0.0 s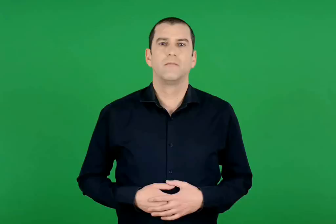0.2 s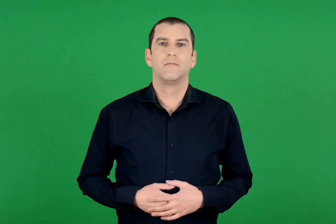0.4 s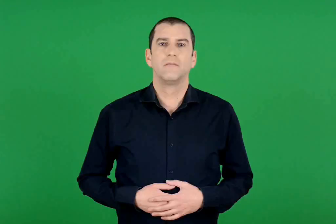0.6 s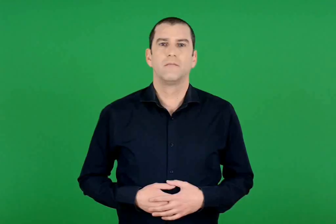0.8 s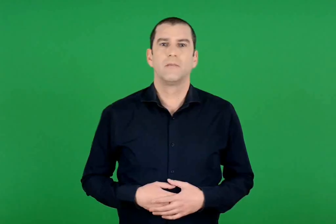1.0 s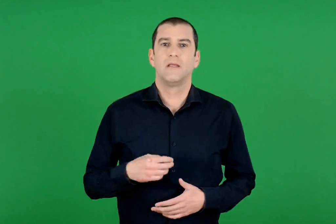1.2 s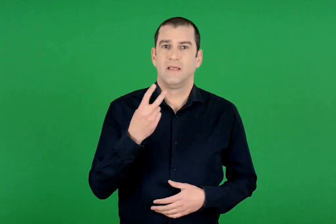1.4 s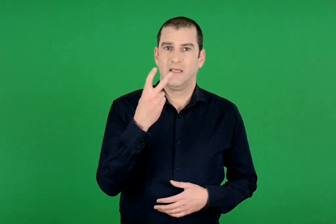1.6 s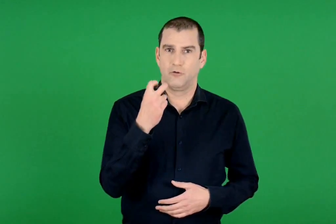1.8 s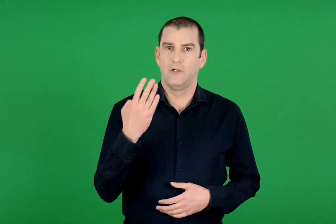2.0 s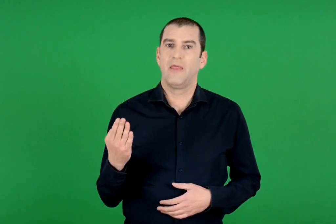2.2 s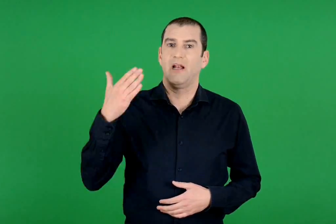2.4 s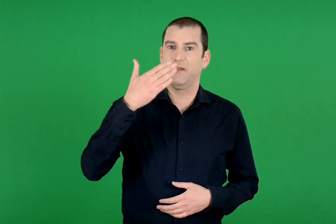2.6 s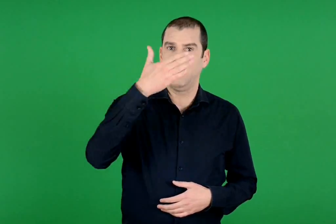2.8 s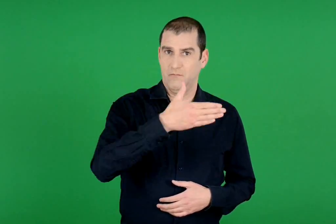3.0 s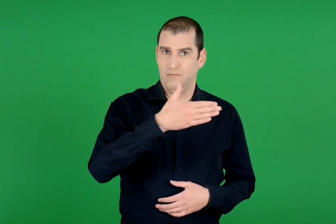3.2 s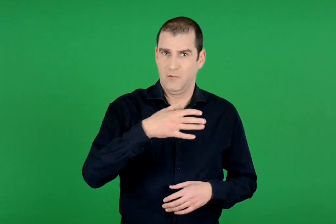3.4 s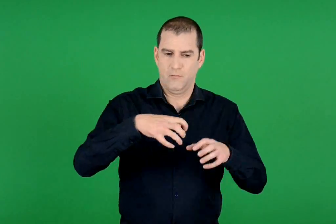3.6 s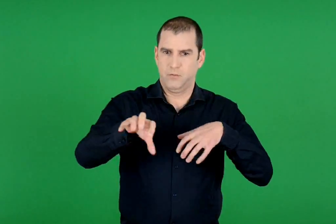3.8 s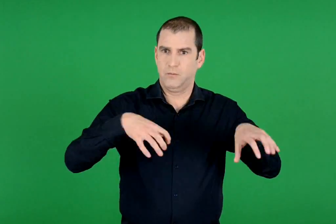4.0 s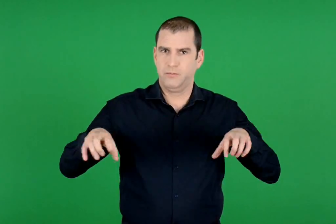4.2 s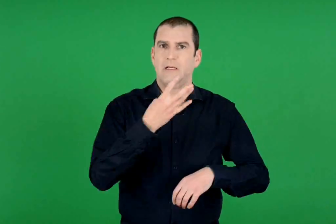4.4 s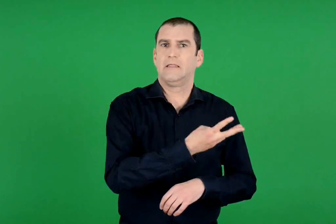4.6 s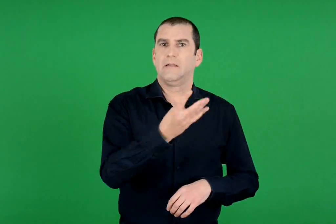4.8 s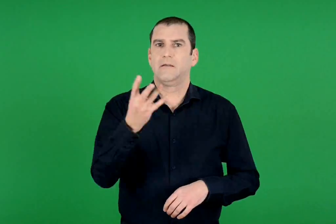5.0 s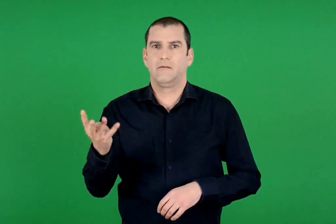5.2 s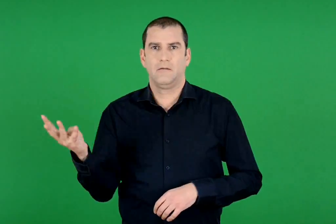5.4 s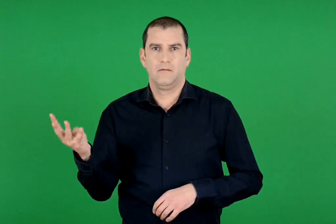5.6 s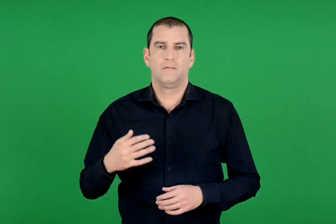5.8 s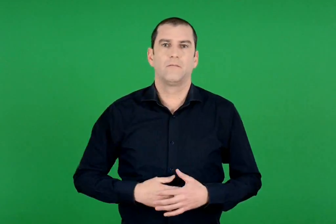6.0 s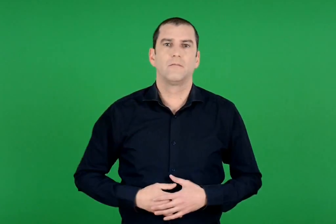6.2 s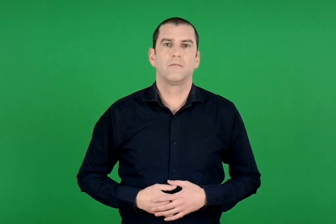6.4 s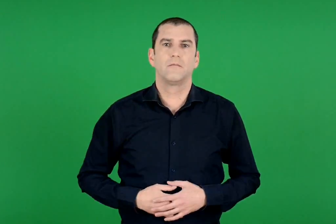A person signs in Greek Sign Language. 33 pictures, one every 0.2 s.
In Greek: 20 δελφίνια χωρισμένα σε τετράδες
